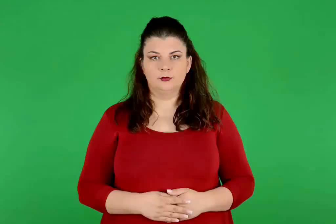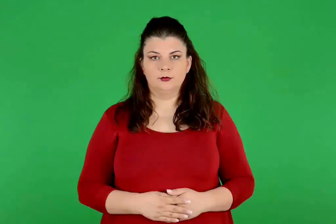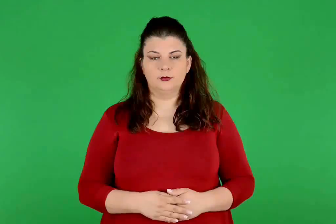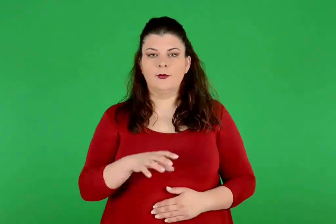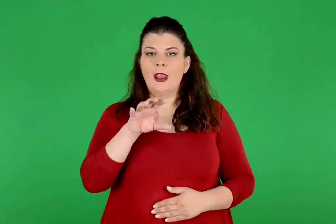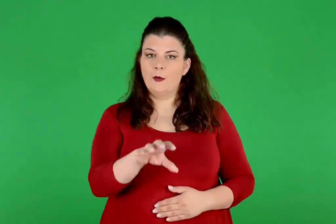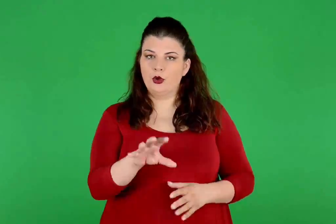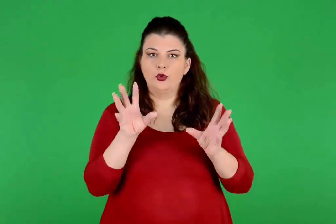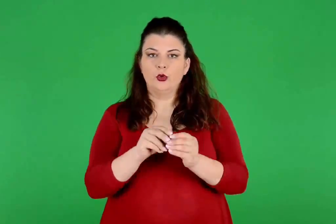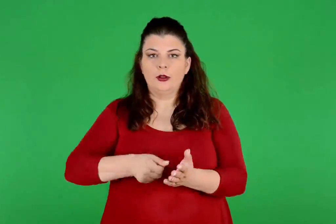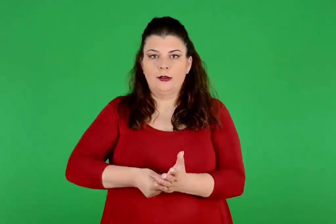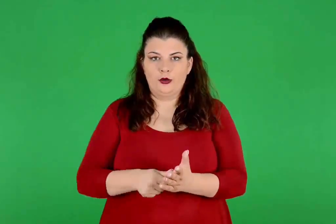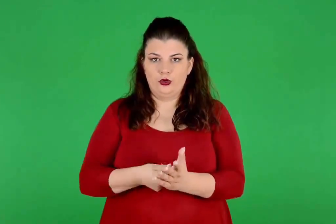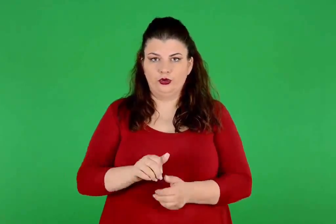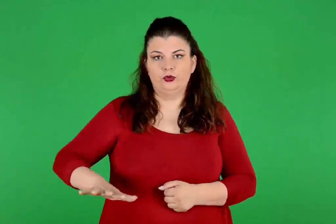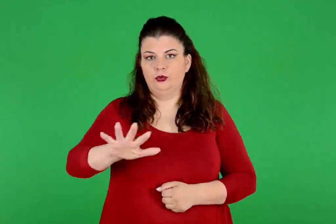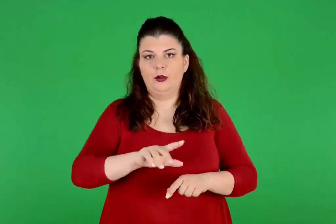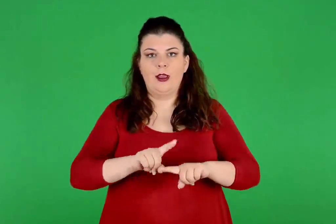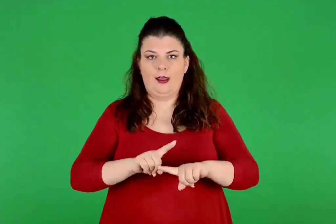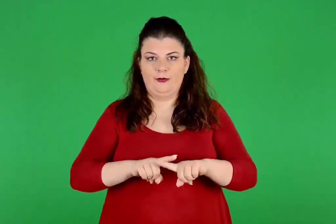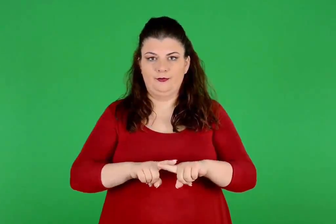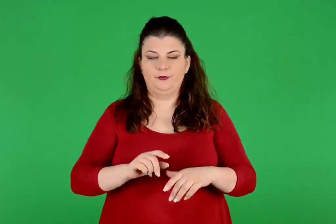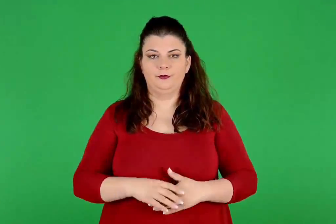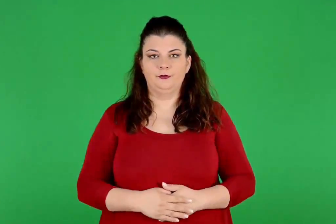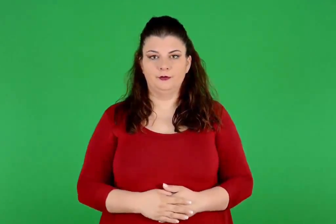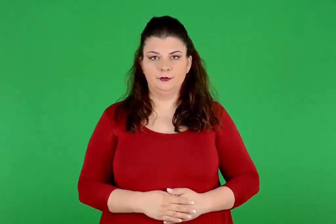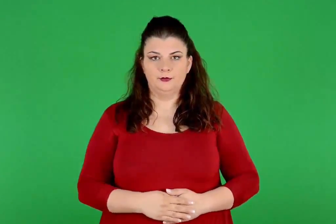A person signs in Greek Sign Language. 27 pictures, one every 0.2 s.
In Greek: η εποχή του χαλκού στην ελλάδα
